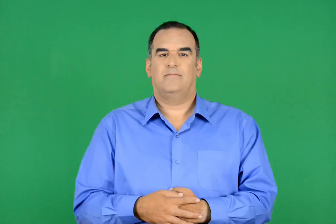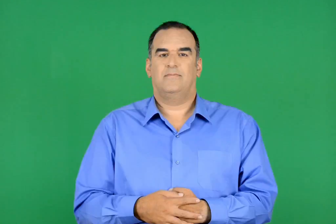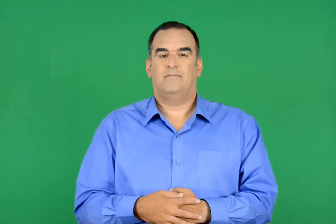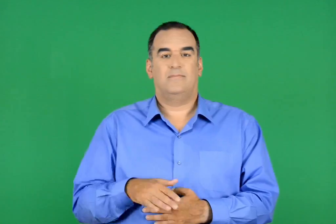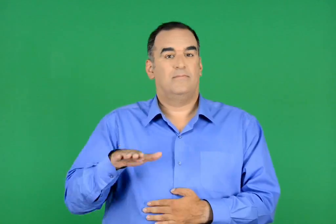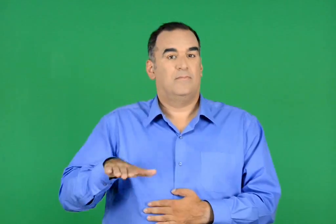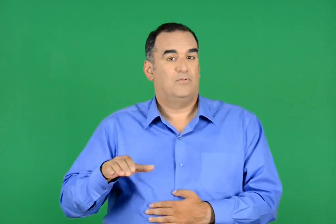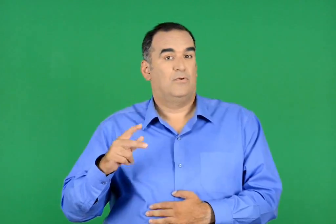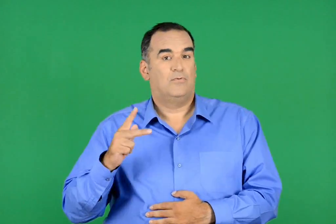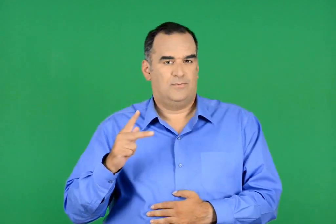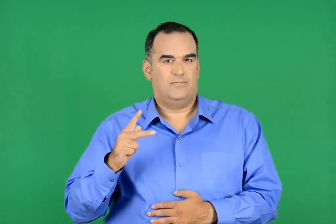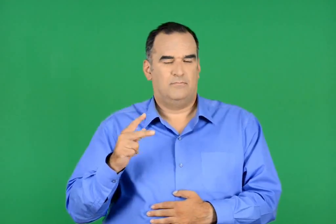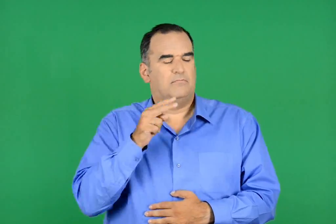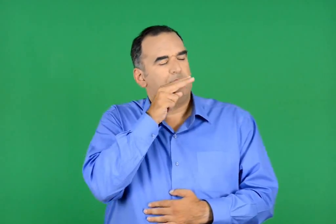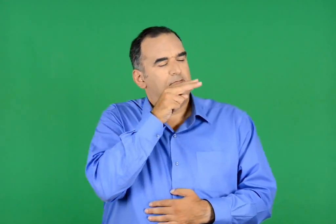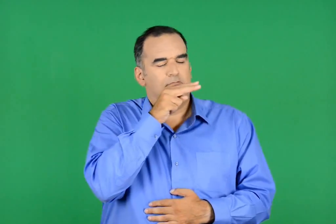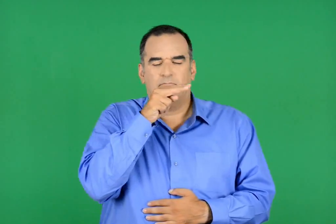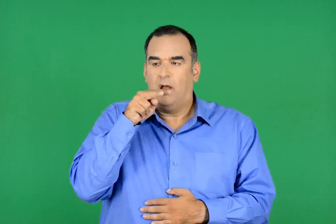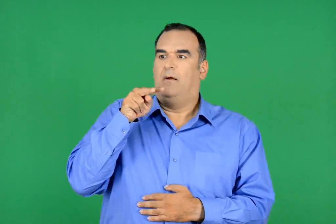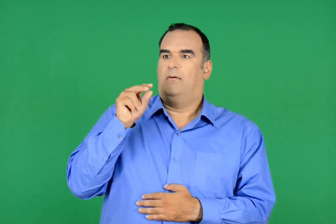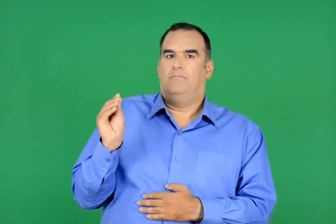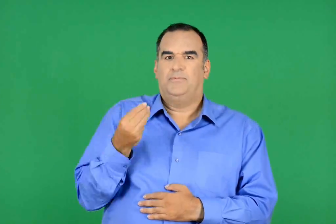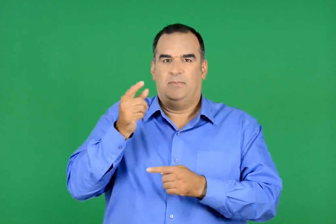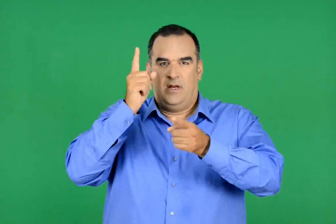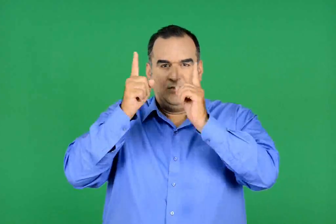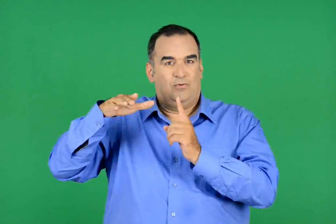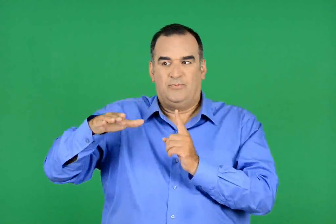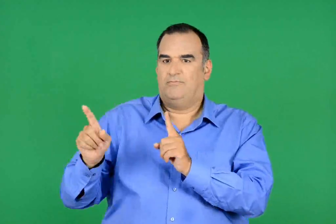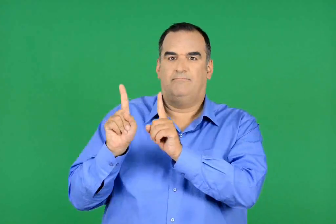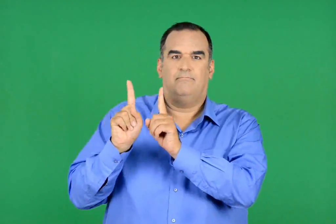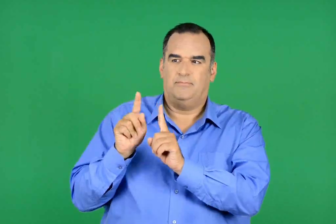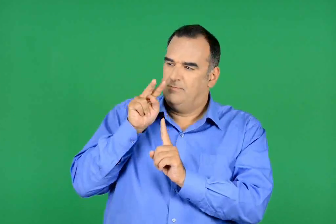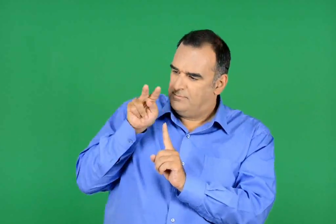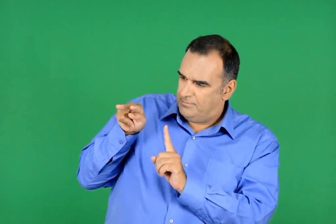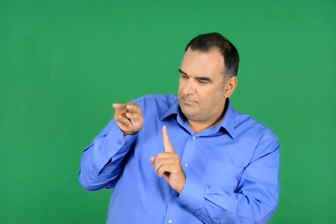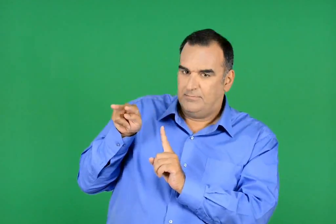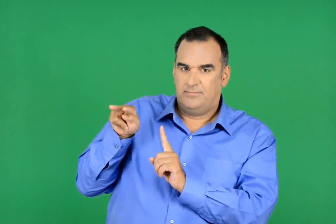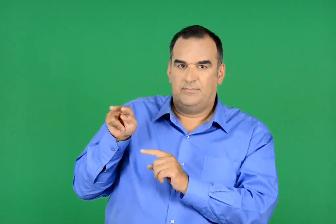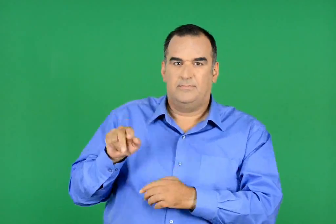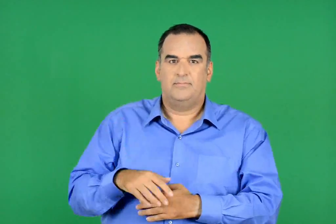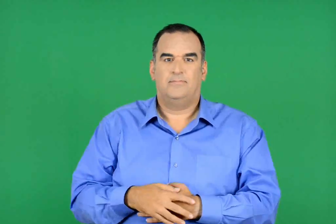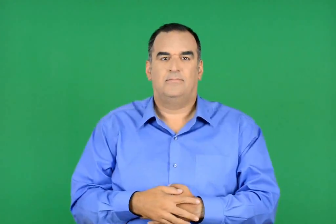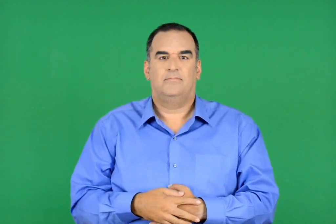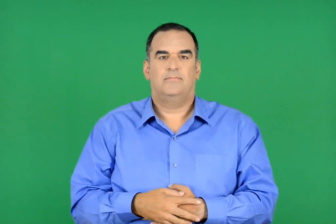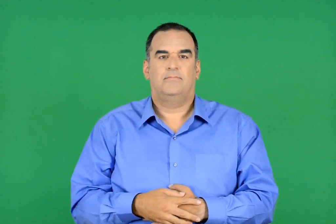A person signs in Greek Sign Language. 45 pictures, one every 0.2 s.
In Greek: γύρισε το κεφάλι του. δίπλα του στεκόταν ο µικρός εξωγήινος
